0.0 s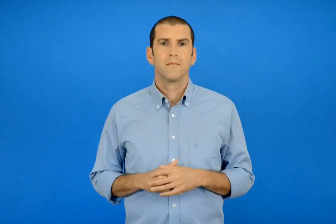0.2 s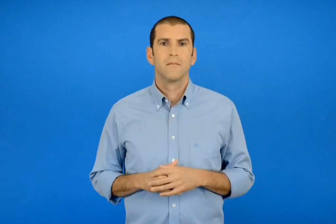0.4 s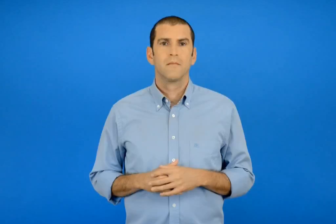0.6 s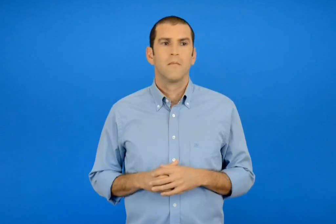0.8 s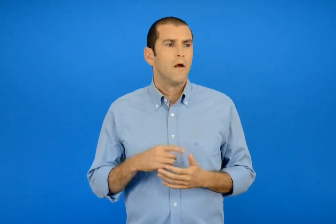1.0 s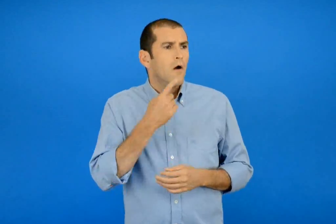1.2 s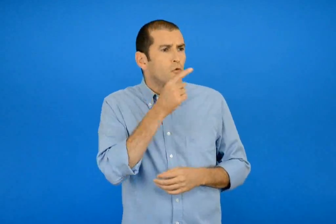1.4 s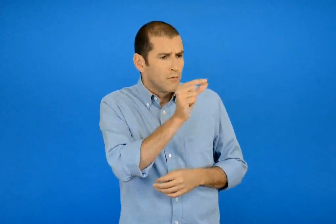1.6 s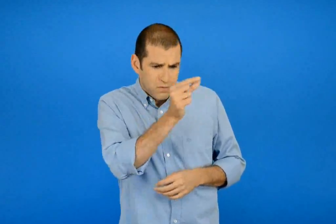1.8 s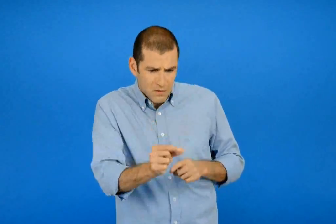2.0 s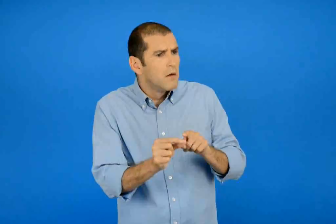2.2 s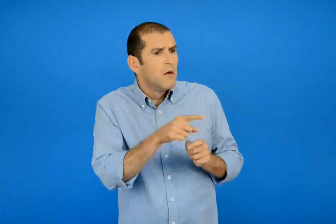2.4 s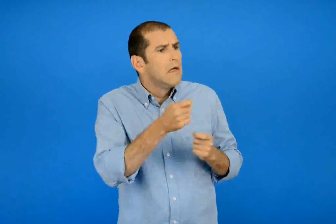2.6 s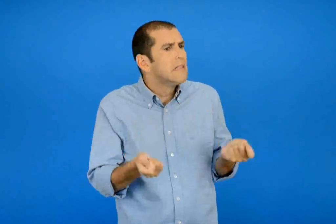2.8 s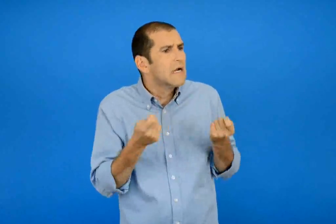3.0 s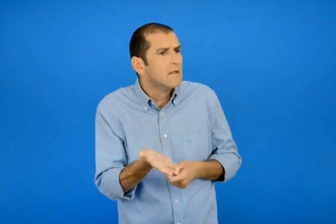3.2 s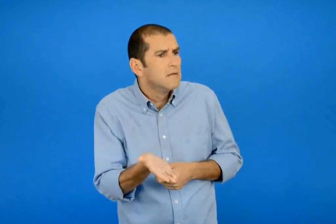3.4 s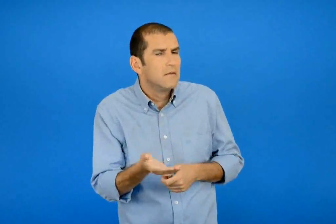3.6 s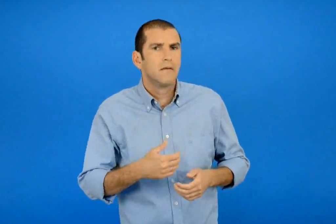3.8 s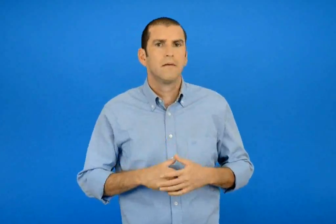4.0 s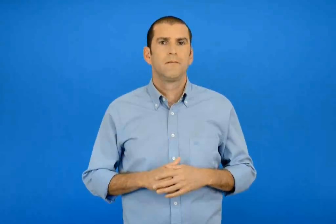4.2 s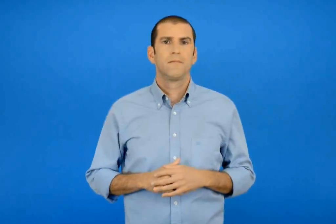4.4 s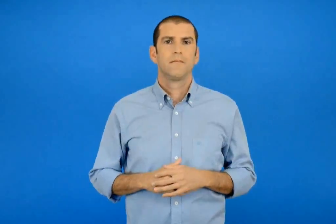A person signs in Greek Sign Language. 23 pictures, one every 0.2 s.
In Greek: και τι το έκανες ;
